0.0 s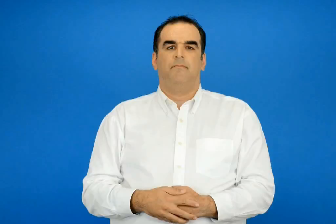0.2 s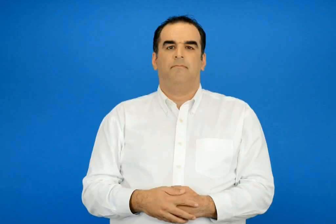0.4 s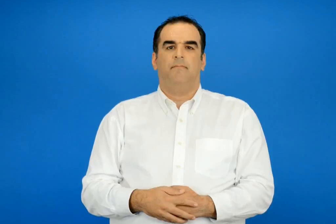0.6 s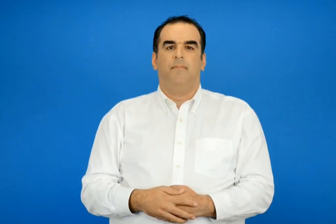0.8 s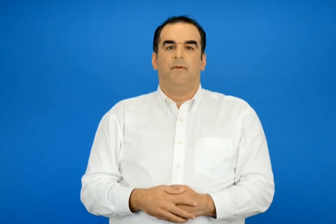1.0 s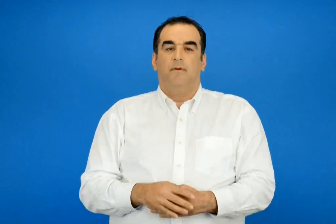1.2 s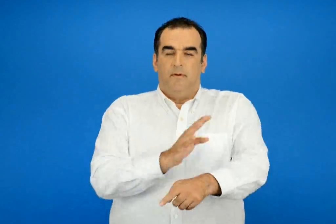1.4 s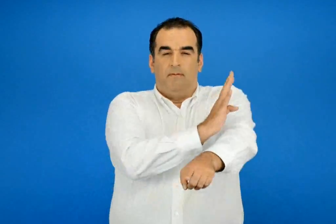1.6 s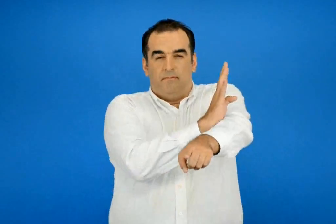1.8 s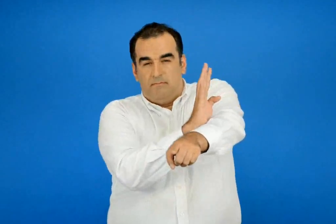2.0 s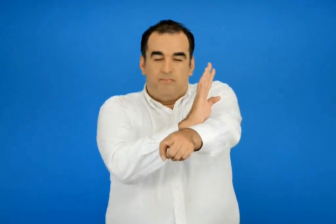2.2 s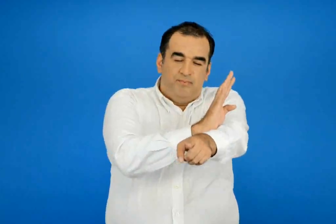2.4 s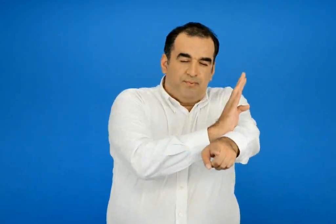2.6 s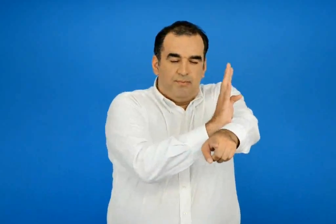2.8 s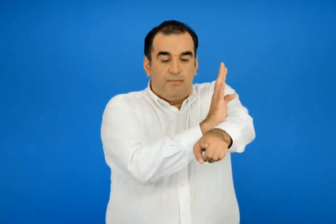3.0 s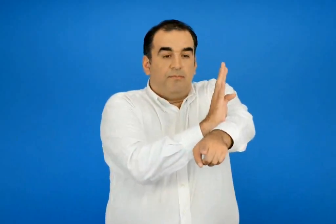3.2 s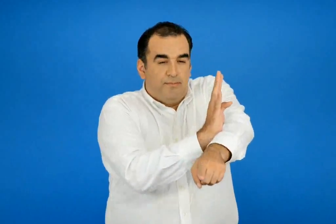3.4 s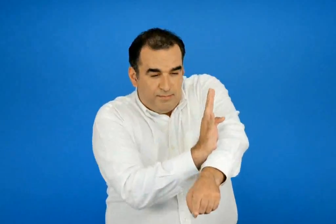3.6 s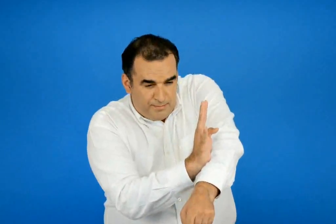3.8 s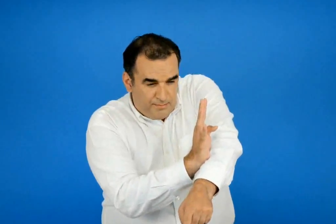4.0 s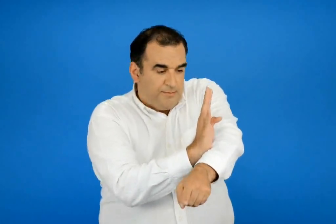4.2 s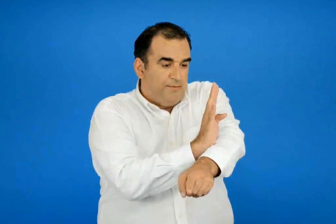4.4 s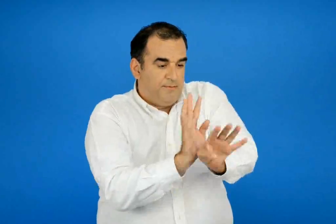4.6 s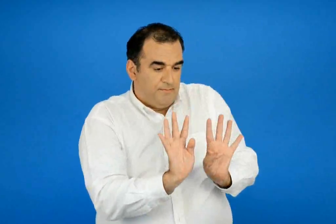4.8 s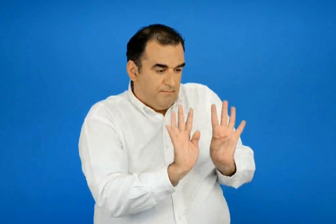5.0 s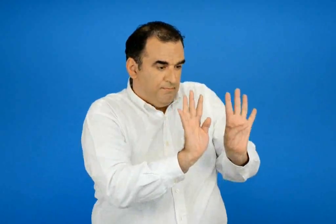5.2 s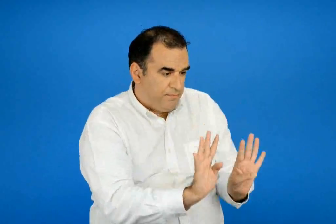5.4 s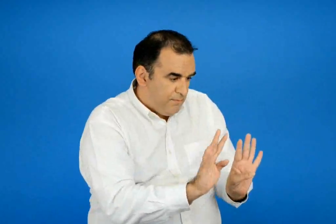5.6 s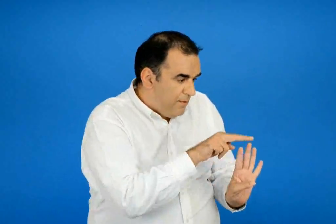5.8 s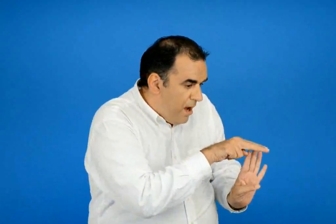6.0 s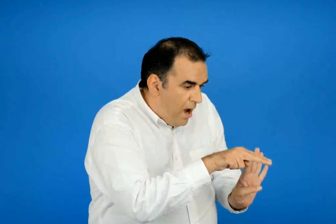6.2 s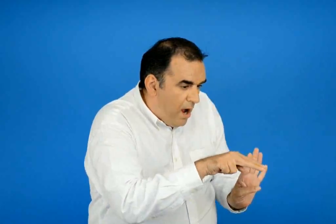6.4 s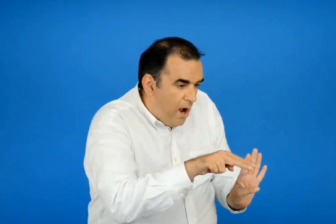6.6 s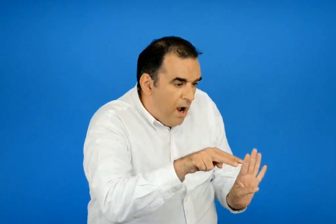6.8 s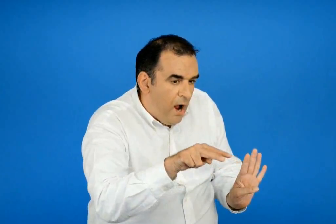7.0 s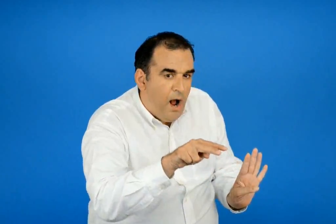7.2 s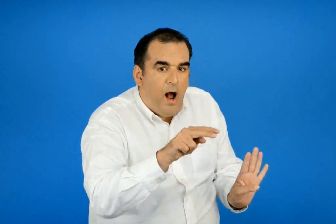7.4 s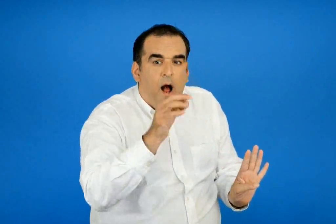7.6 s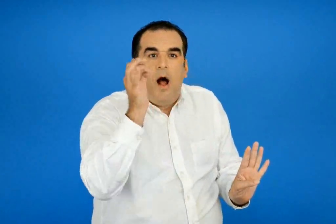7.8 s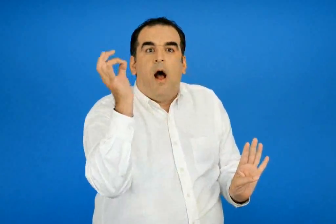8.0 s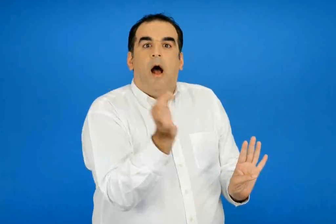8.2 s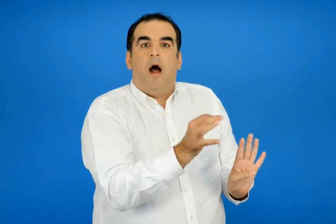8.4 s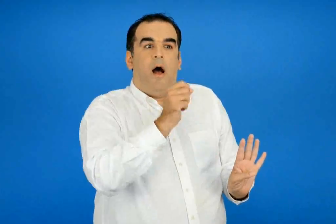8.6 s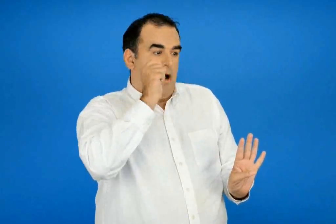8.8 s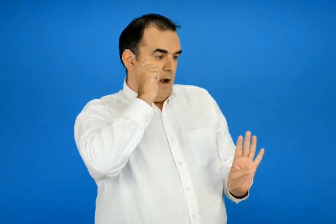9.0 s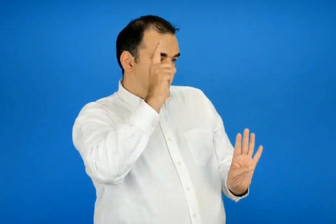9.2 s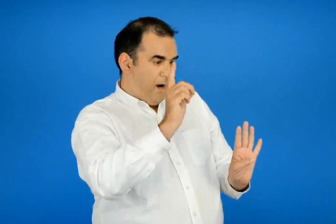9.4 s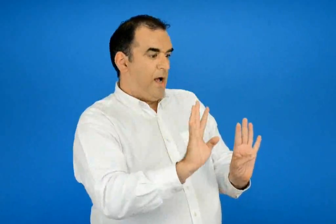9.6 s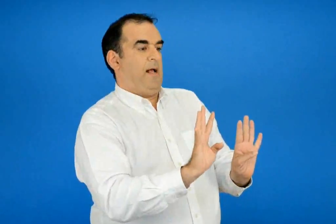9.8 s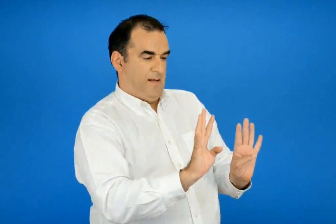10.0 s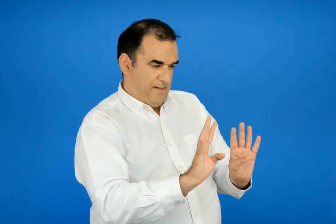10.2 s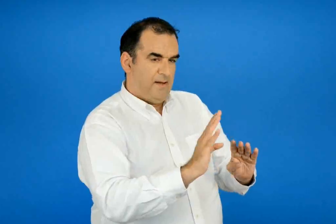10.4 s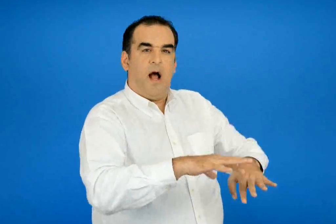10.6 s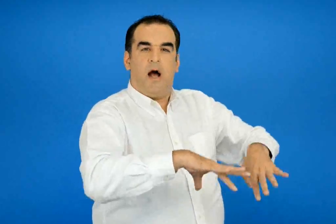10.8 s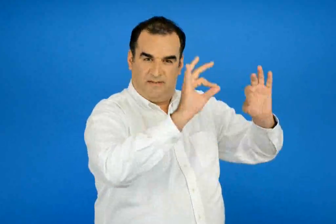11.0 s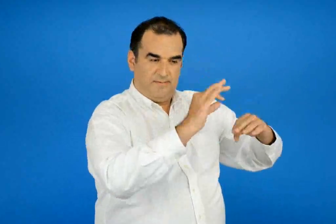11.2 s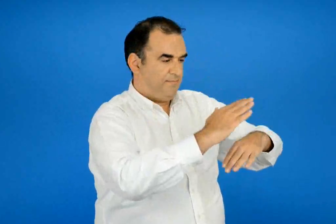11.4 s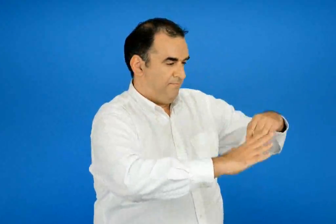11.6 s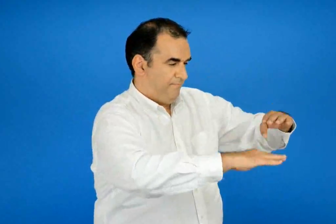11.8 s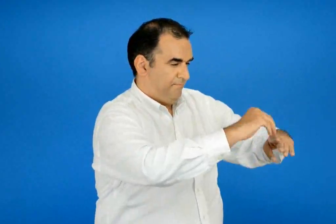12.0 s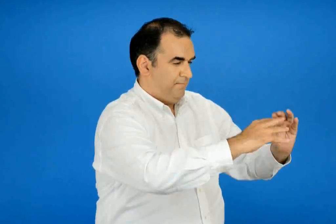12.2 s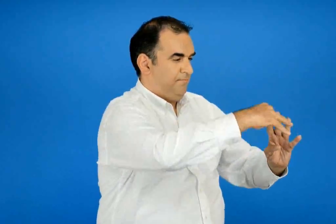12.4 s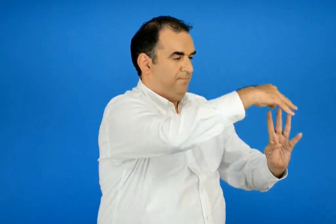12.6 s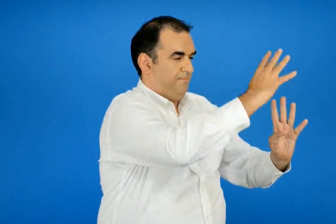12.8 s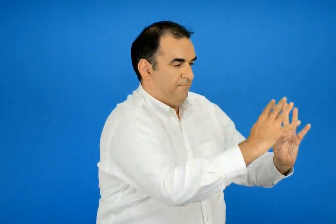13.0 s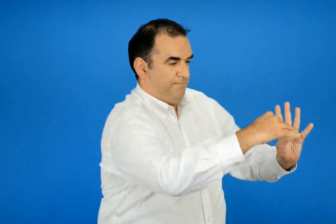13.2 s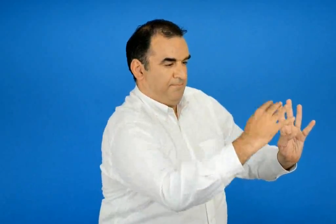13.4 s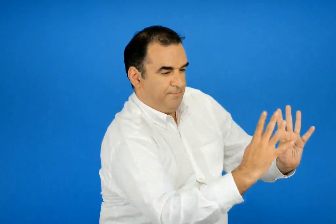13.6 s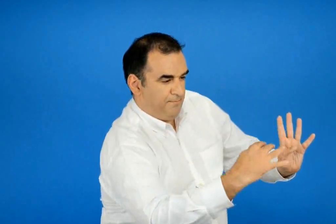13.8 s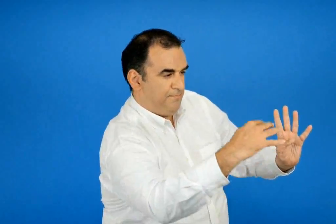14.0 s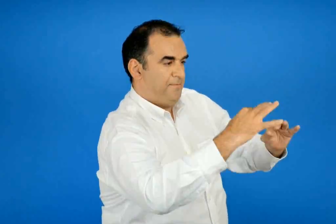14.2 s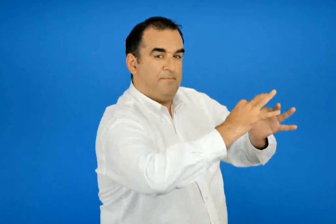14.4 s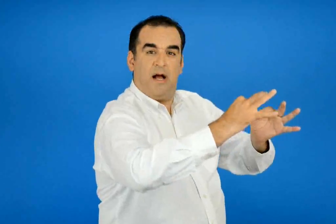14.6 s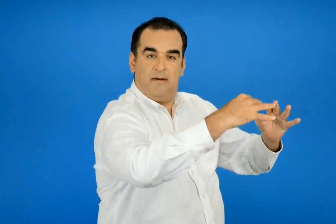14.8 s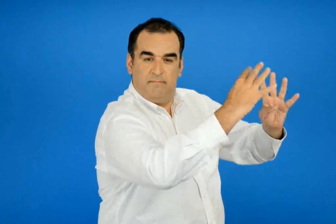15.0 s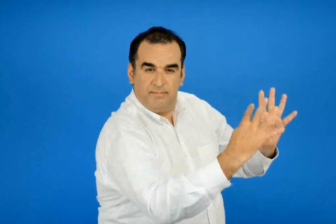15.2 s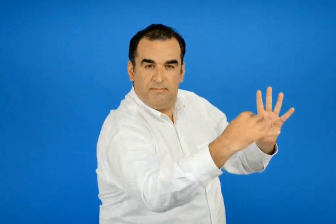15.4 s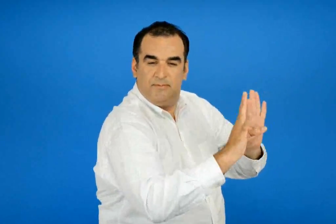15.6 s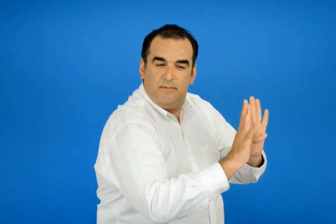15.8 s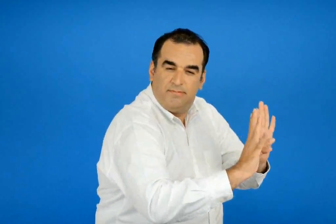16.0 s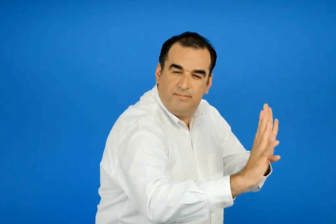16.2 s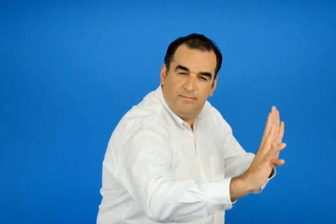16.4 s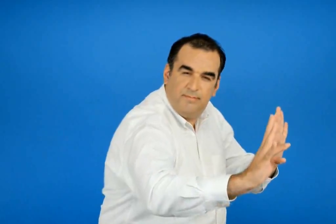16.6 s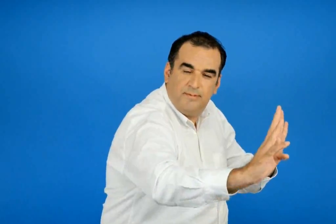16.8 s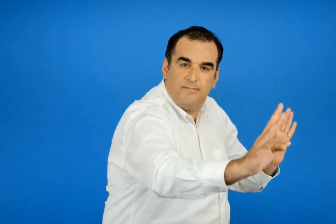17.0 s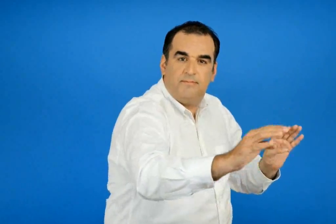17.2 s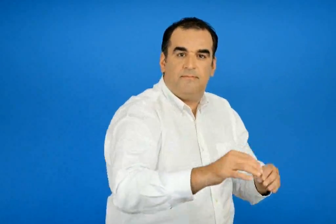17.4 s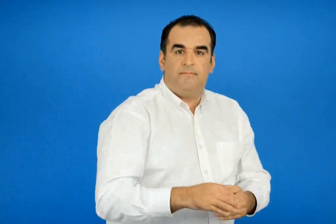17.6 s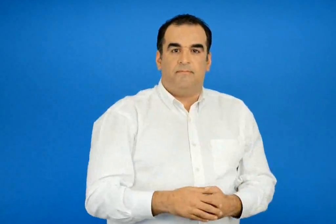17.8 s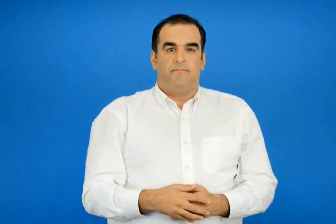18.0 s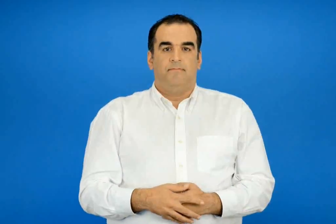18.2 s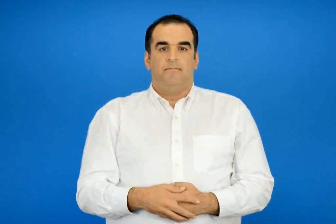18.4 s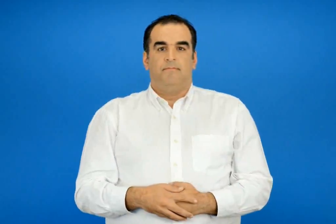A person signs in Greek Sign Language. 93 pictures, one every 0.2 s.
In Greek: και κάποτε την ήβραν στάθηκαν να θαυμάσουν κι ευθύς μακαρονοσπιταστρώθηκαν να ετοιμάσουν
